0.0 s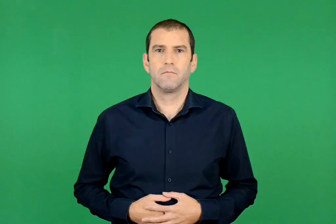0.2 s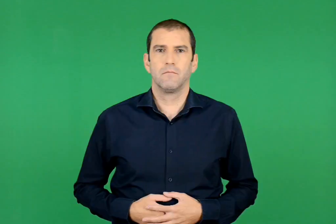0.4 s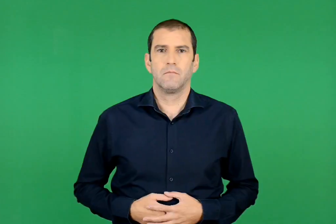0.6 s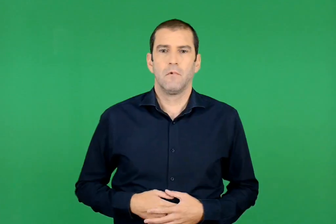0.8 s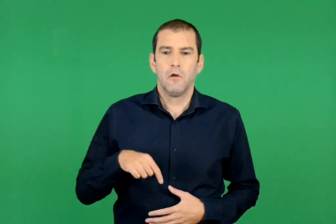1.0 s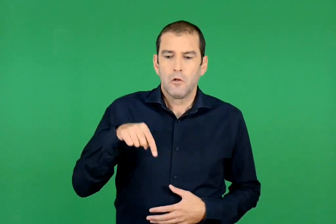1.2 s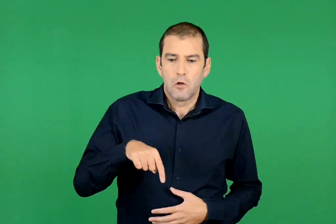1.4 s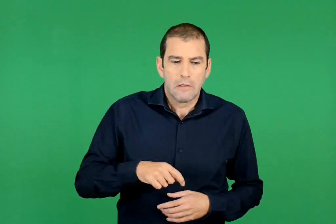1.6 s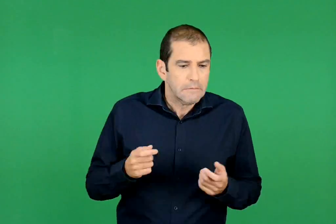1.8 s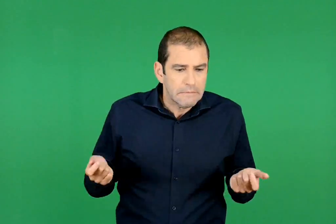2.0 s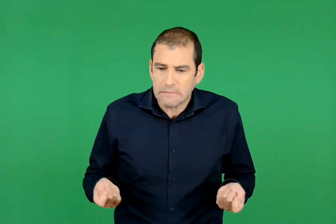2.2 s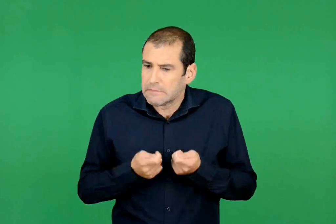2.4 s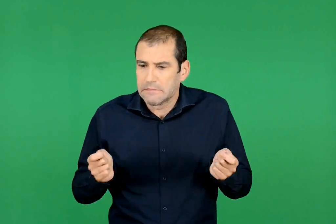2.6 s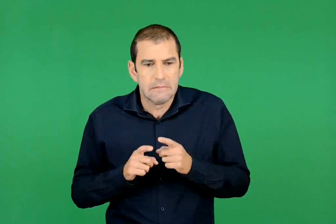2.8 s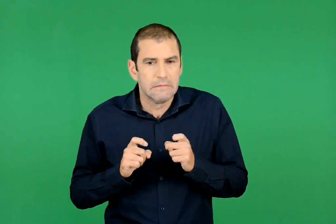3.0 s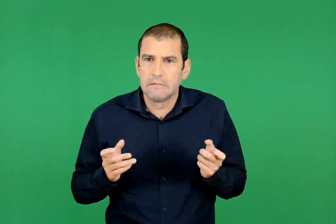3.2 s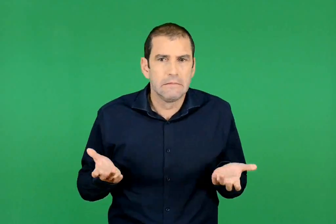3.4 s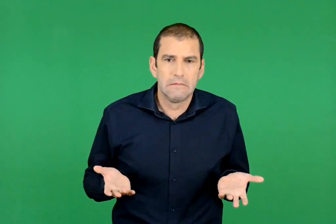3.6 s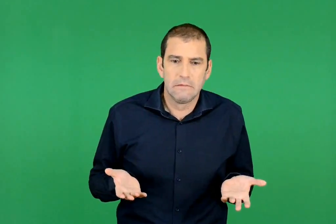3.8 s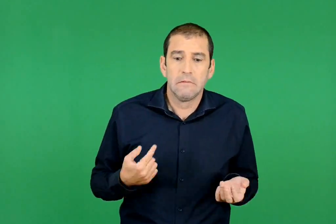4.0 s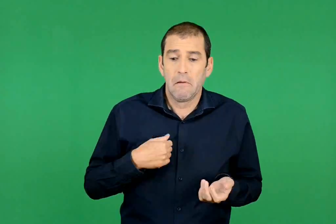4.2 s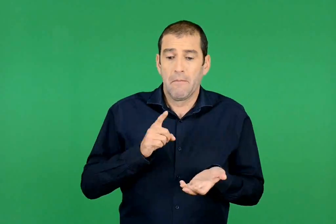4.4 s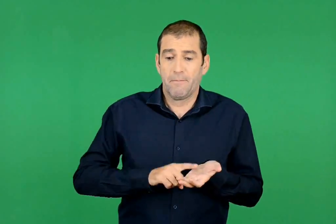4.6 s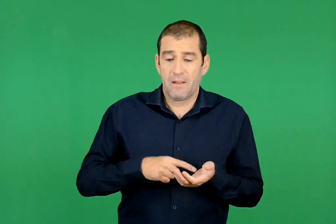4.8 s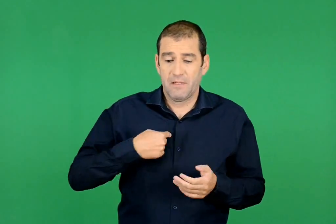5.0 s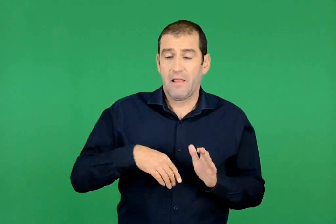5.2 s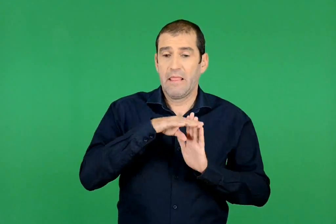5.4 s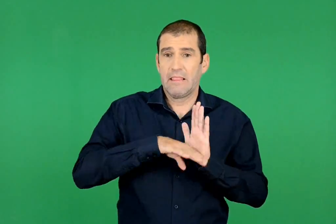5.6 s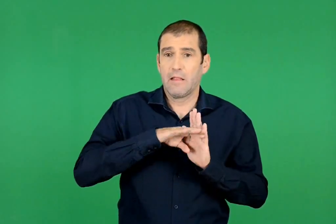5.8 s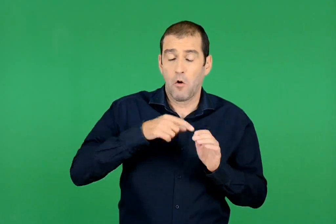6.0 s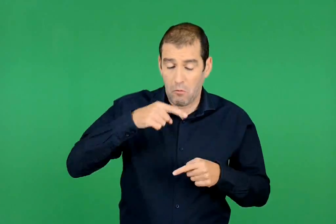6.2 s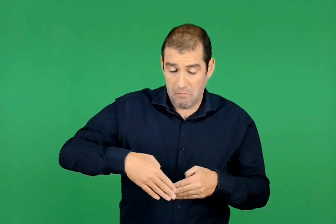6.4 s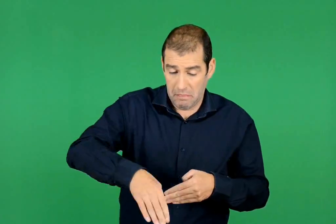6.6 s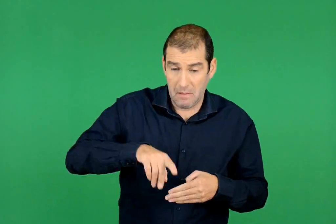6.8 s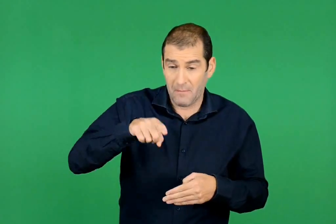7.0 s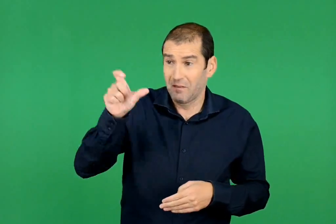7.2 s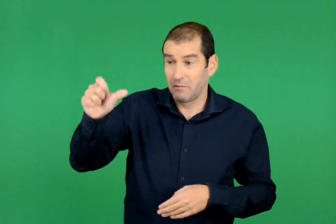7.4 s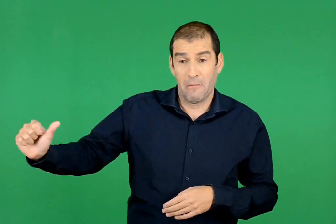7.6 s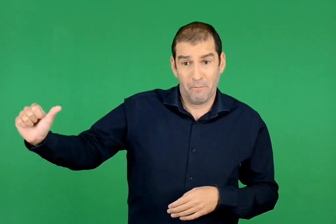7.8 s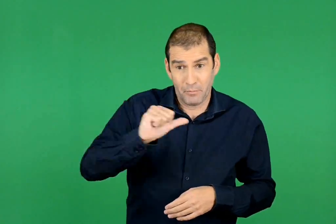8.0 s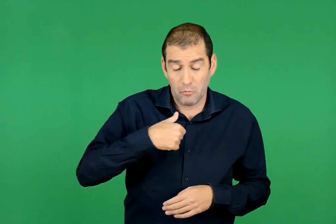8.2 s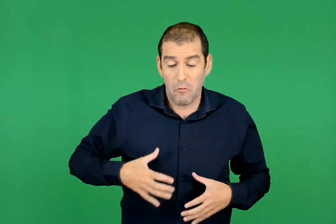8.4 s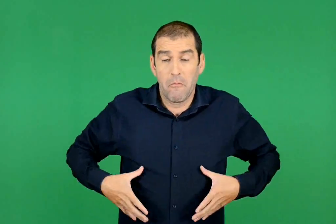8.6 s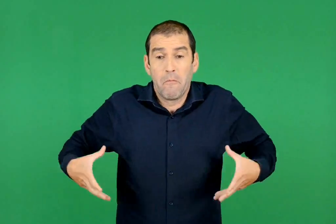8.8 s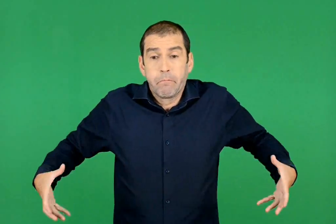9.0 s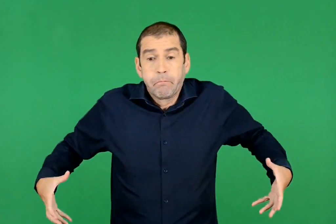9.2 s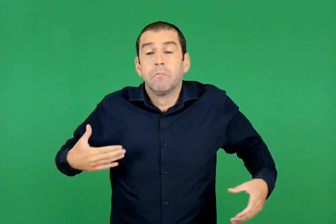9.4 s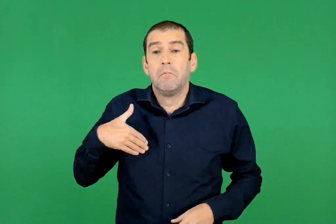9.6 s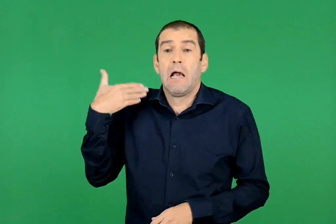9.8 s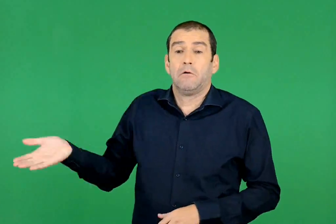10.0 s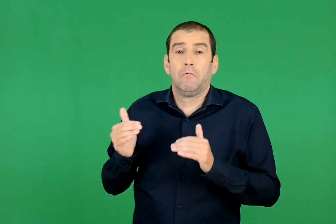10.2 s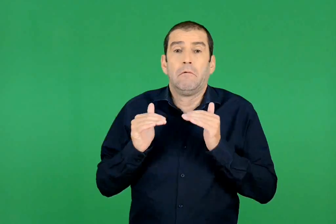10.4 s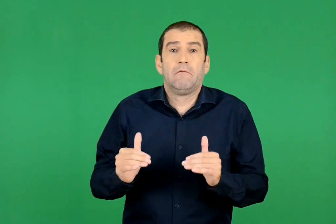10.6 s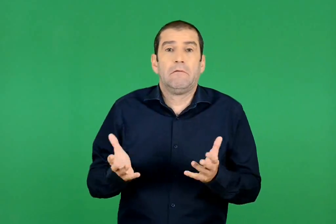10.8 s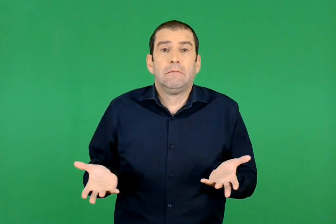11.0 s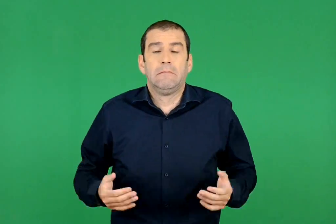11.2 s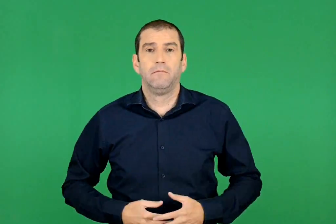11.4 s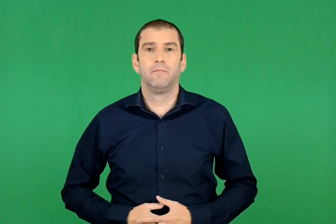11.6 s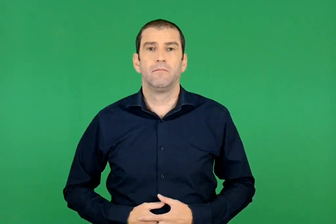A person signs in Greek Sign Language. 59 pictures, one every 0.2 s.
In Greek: τώρα τι θα γίνει ; πρέπει να κάνω δίαιτα μερικές μέρες , αλλιώς θα έρθει ο τίτος και θα είμαι ακόμα έξω
